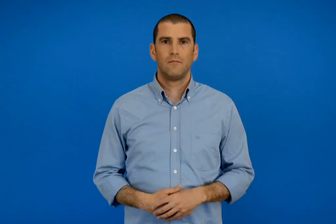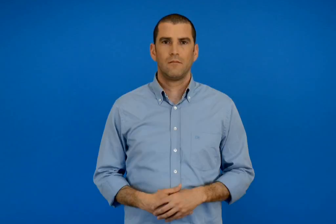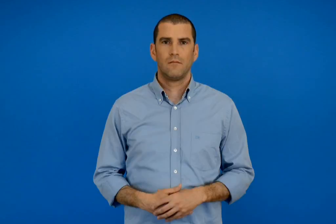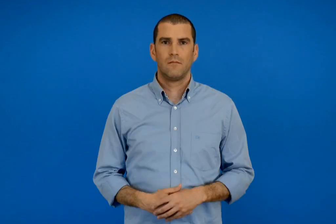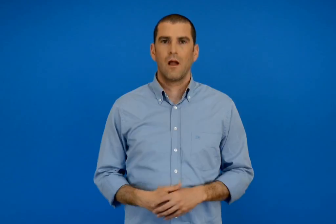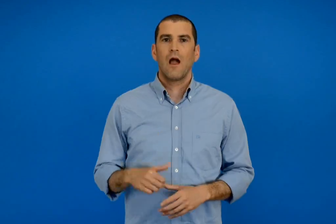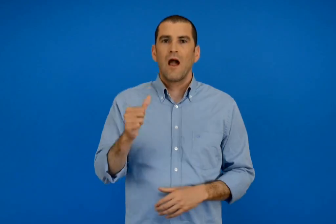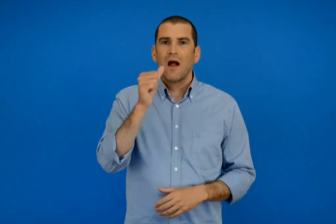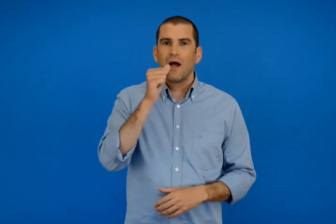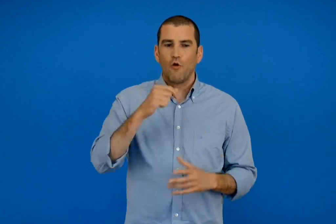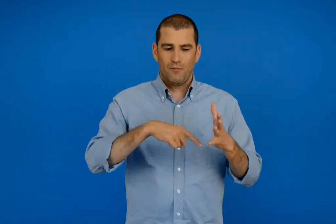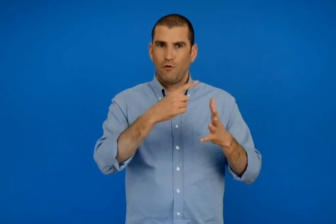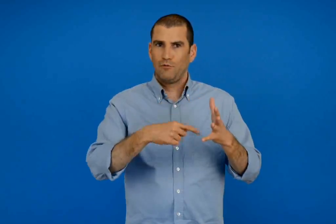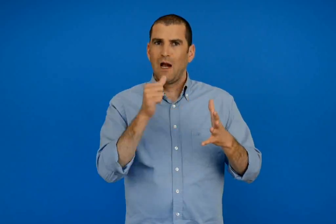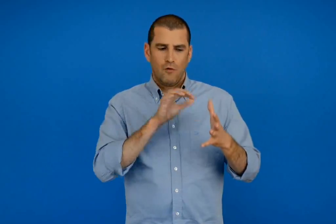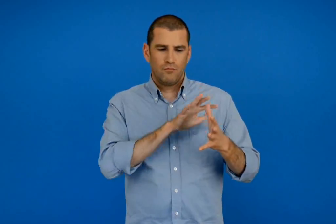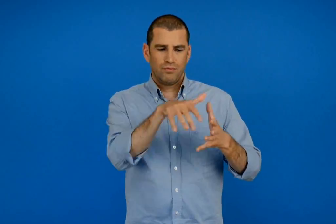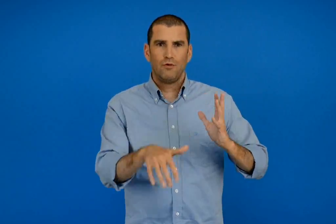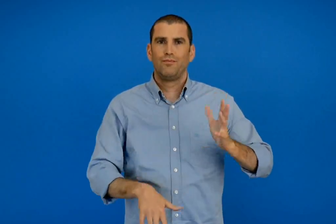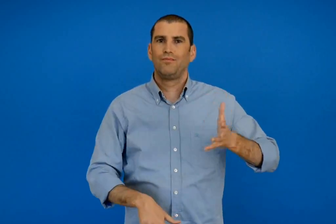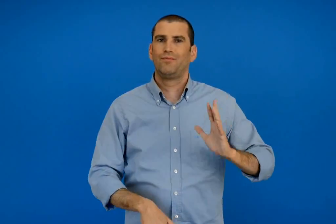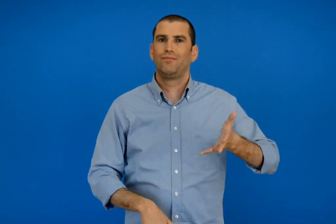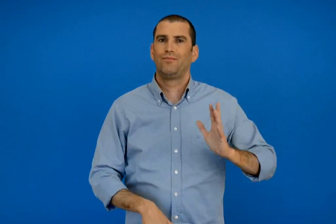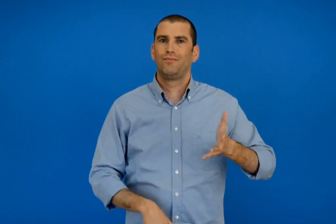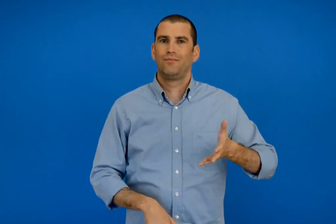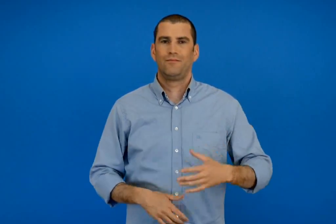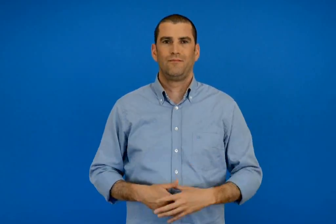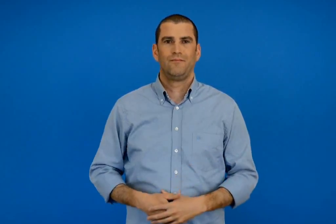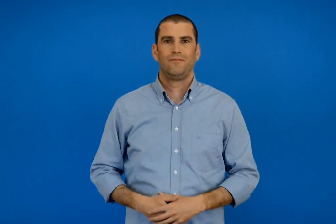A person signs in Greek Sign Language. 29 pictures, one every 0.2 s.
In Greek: κινούσε τους νερόμυλους
